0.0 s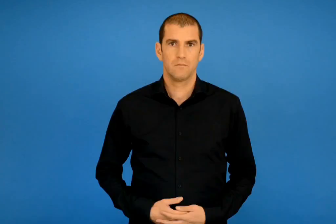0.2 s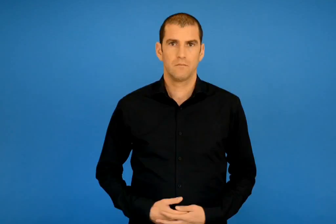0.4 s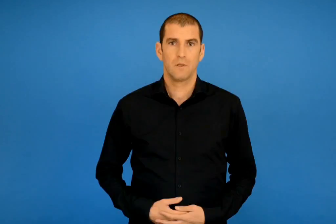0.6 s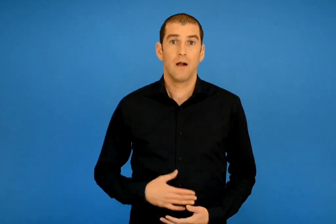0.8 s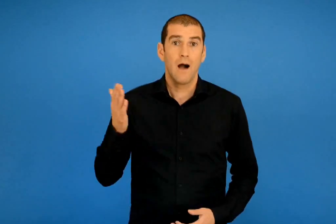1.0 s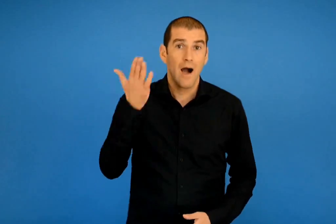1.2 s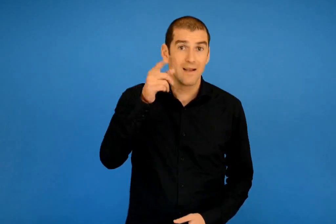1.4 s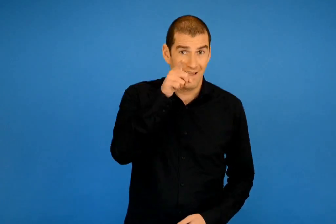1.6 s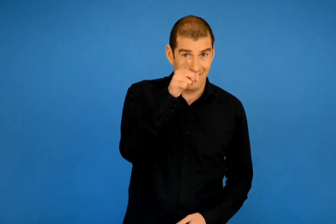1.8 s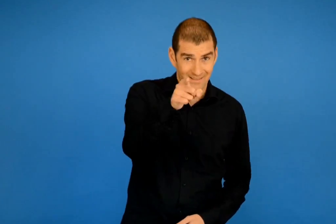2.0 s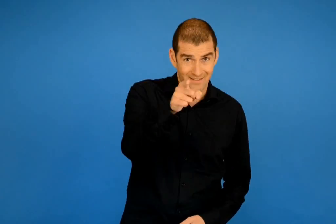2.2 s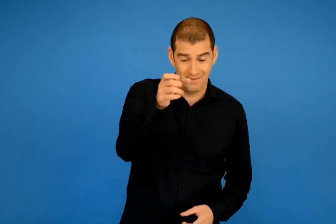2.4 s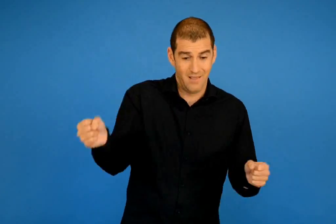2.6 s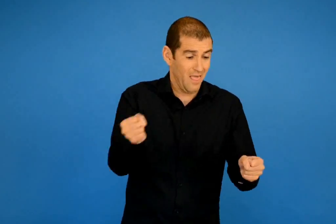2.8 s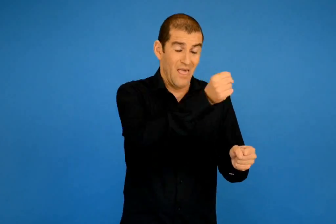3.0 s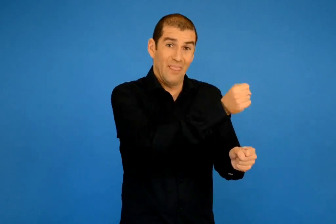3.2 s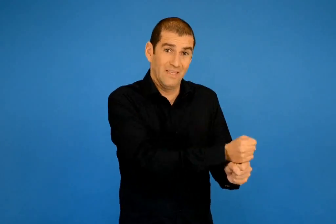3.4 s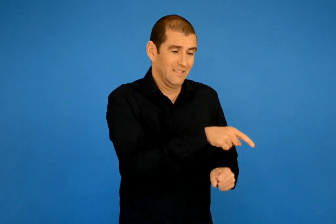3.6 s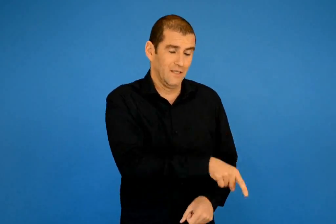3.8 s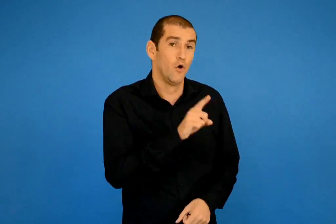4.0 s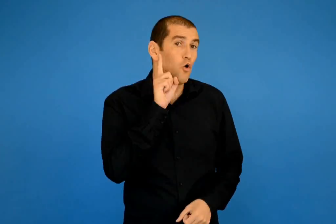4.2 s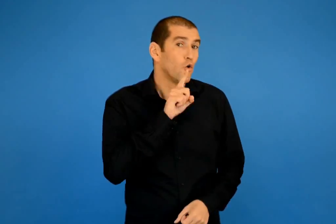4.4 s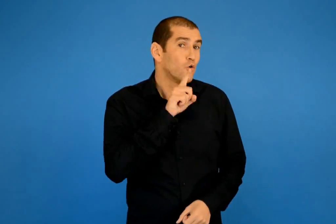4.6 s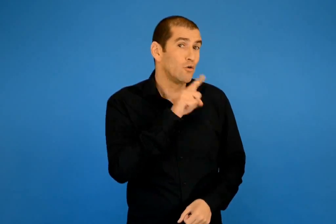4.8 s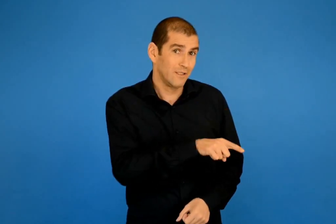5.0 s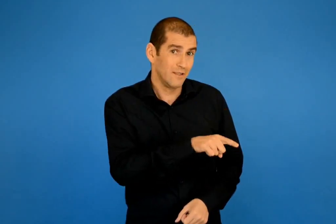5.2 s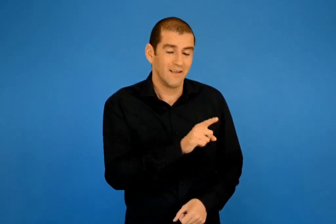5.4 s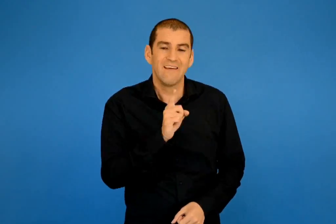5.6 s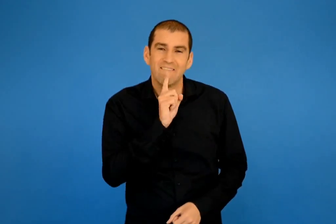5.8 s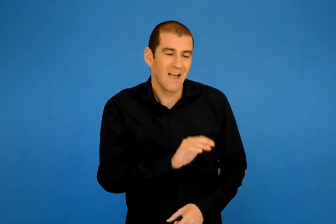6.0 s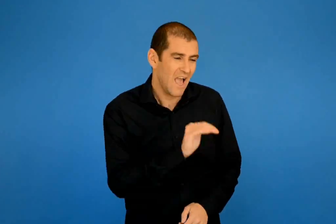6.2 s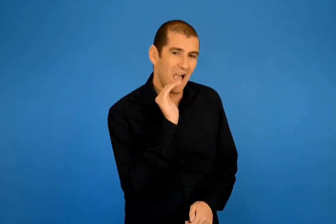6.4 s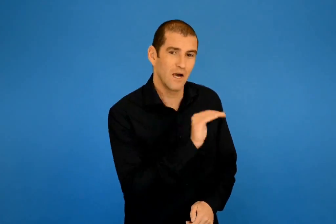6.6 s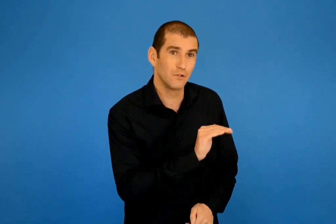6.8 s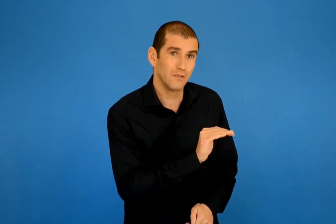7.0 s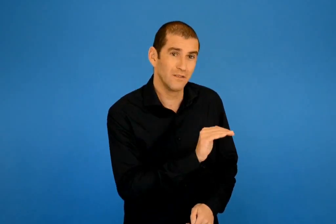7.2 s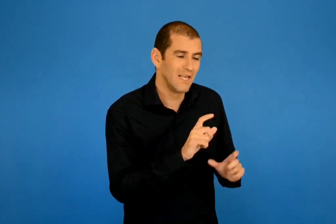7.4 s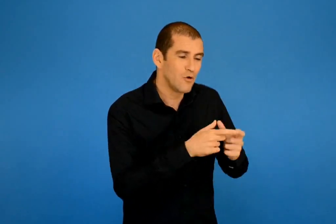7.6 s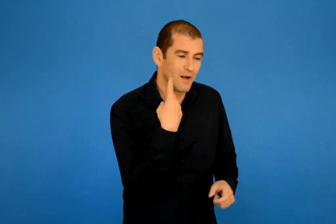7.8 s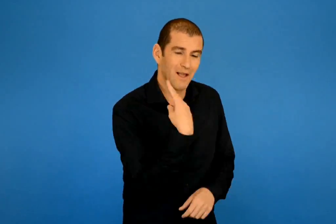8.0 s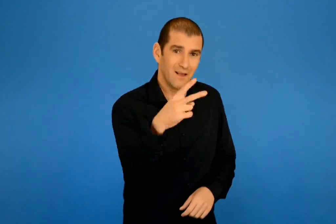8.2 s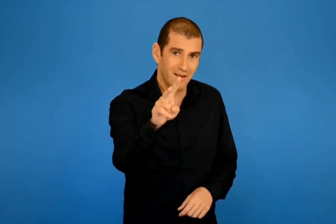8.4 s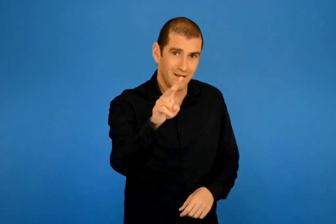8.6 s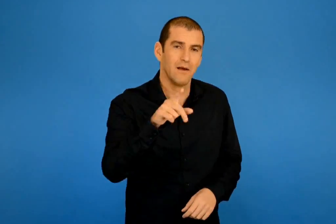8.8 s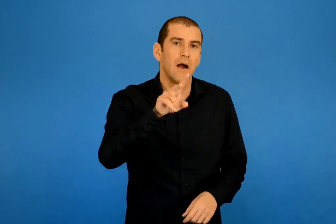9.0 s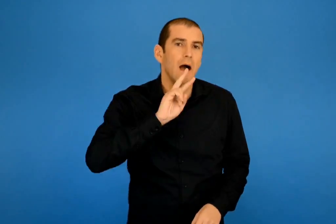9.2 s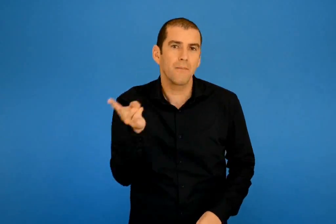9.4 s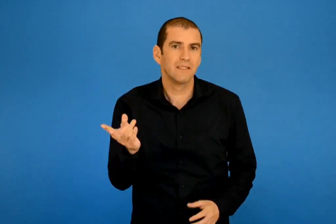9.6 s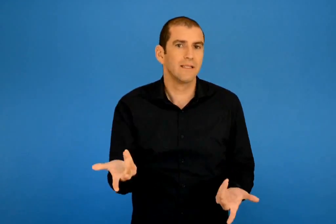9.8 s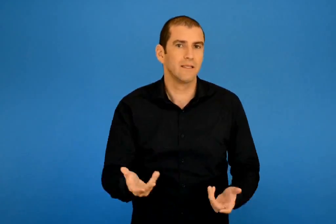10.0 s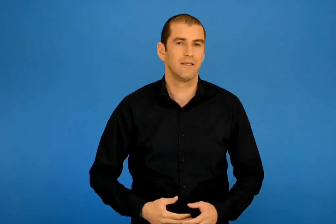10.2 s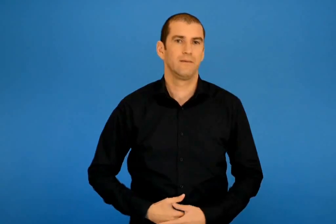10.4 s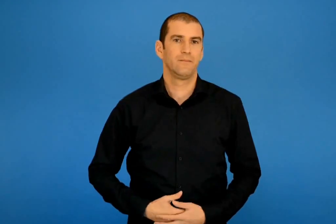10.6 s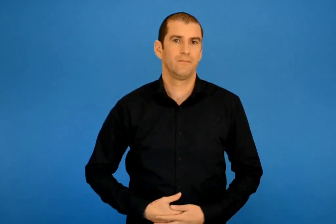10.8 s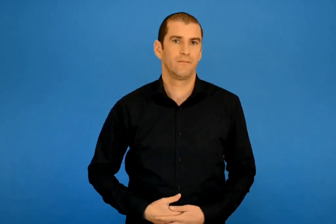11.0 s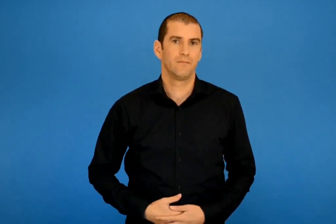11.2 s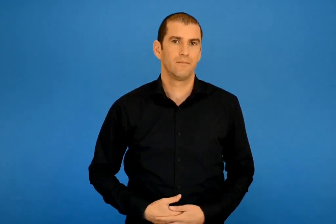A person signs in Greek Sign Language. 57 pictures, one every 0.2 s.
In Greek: αν ήσουν εσύ στη θέση του κοριτσιού τι θα απαντούσες στην ιδιά ερώτηση για τη δική σου οικογένεια ;
